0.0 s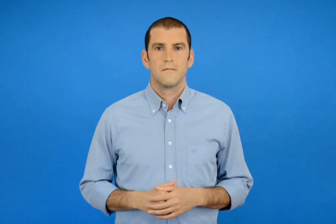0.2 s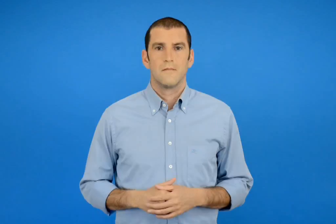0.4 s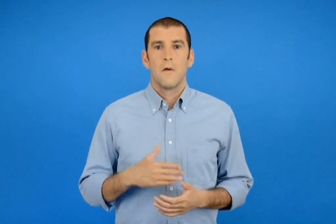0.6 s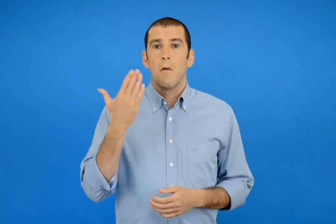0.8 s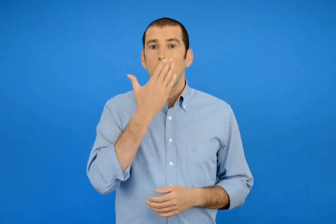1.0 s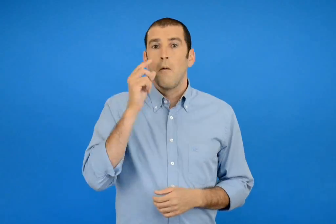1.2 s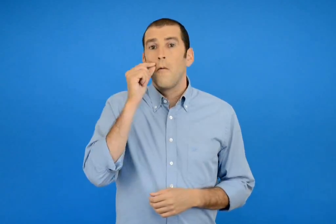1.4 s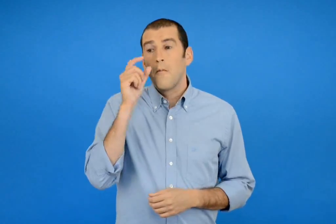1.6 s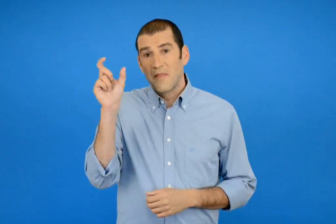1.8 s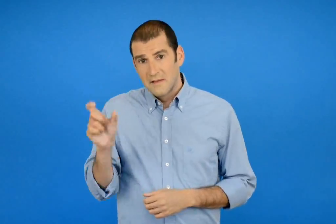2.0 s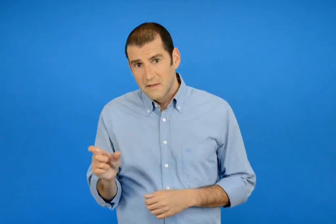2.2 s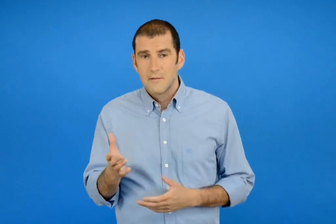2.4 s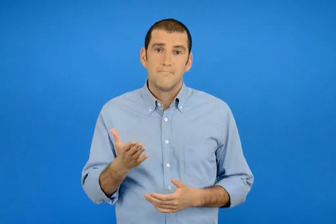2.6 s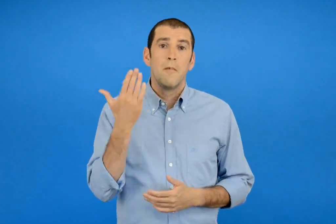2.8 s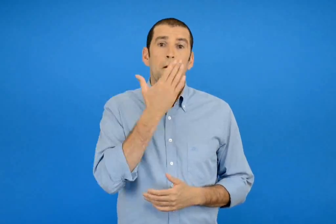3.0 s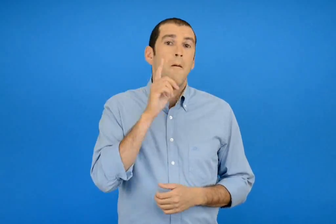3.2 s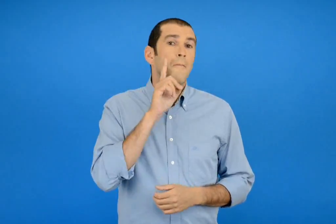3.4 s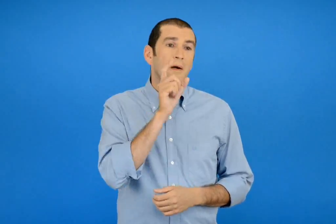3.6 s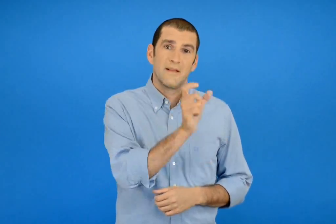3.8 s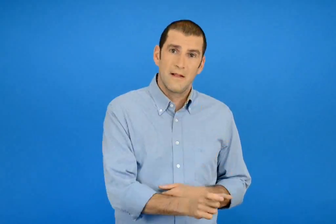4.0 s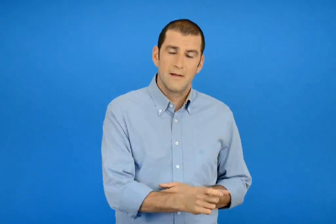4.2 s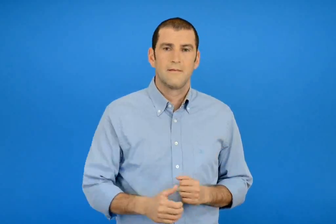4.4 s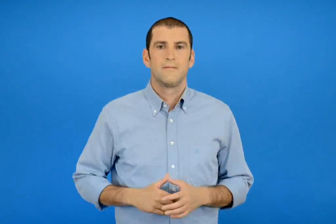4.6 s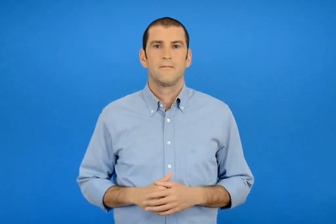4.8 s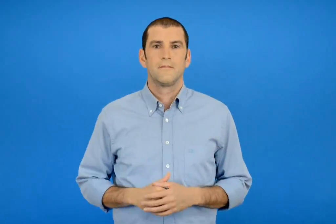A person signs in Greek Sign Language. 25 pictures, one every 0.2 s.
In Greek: του μαθητή μαθήτριας
